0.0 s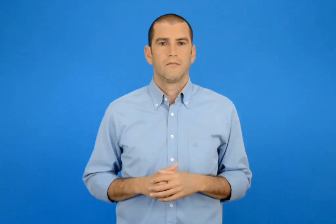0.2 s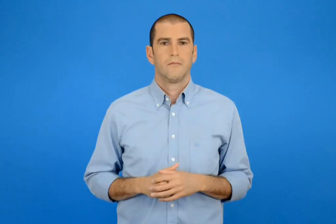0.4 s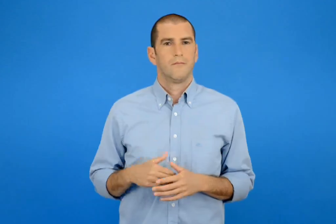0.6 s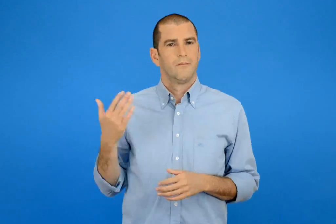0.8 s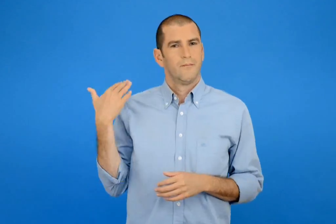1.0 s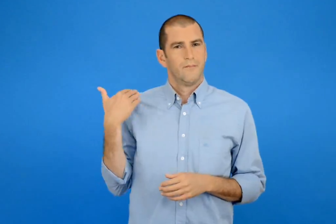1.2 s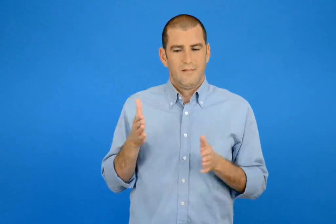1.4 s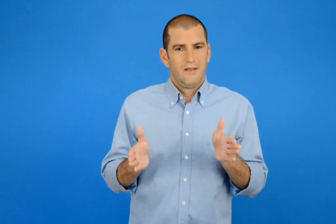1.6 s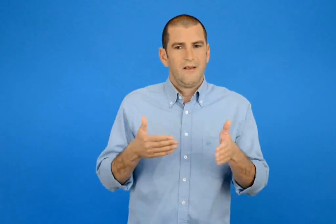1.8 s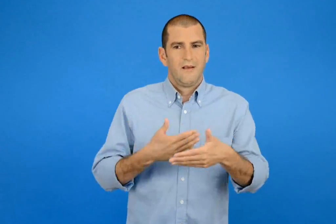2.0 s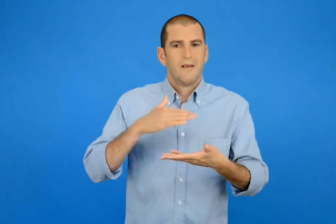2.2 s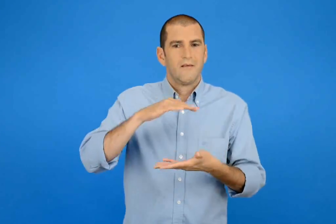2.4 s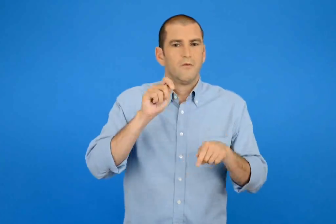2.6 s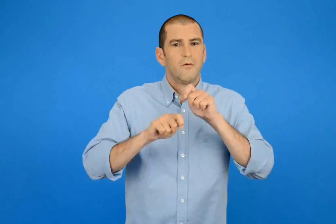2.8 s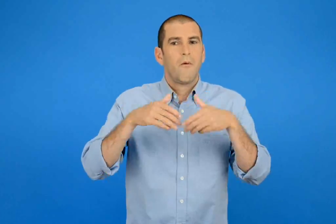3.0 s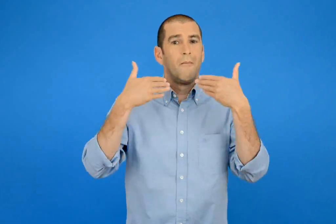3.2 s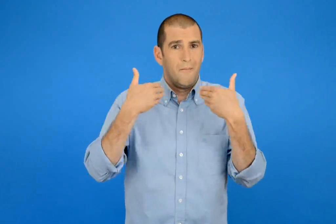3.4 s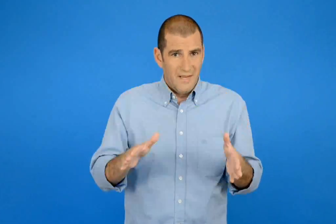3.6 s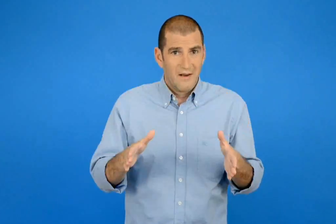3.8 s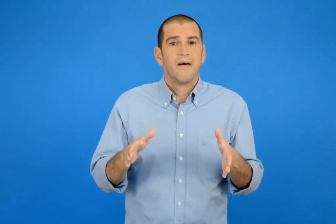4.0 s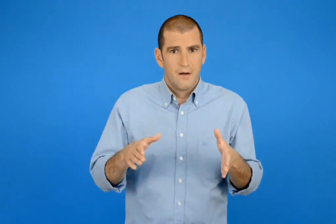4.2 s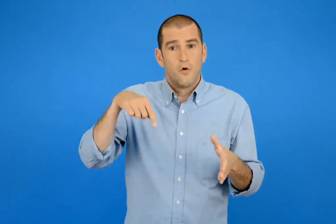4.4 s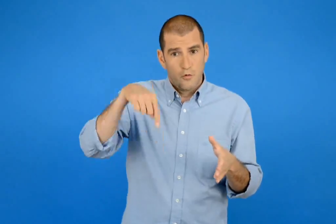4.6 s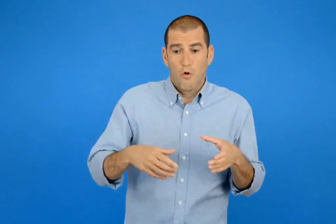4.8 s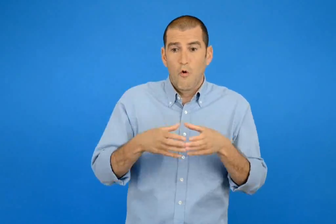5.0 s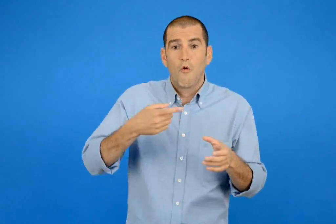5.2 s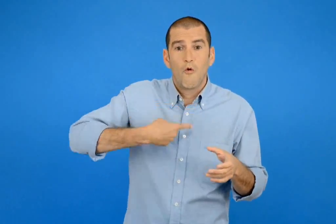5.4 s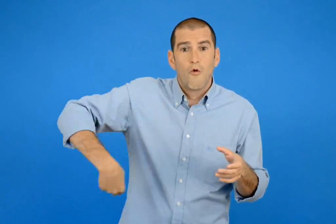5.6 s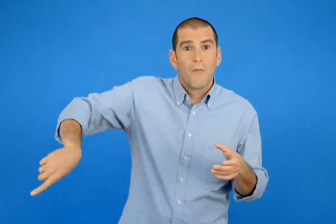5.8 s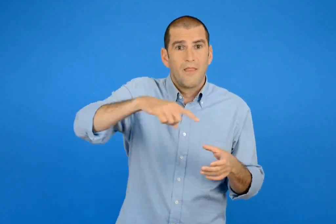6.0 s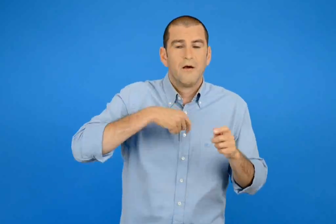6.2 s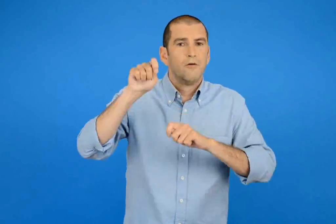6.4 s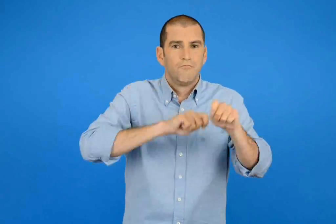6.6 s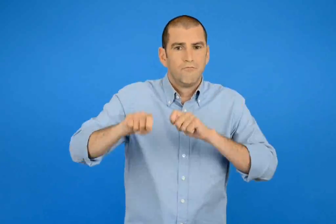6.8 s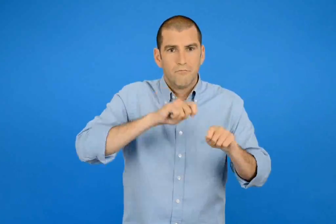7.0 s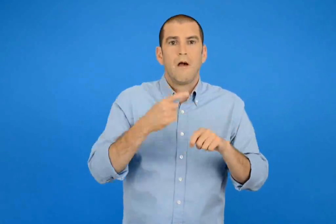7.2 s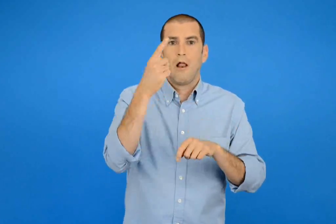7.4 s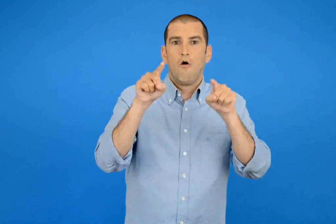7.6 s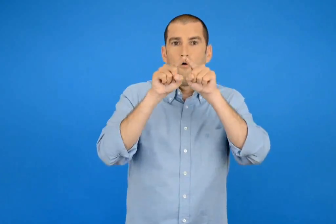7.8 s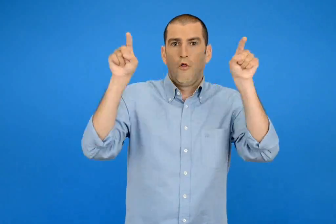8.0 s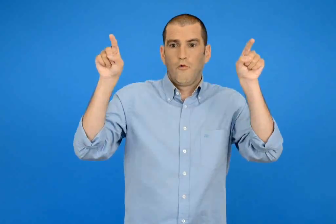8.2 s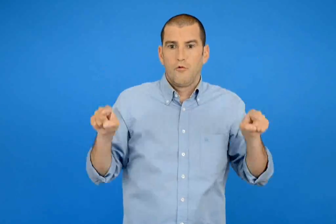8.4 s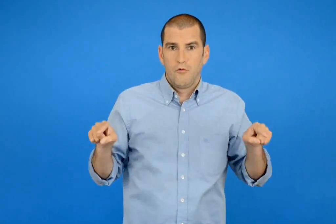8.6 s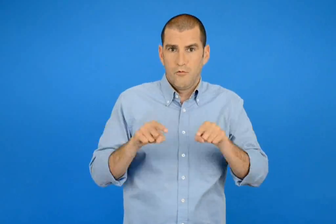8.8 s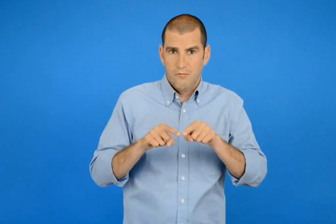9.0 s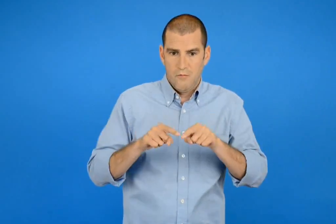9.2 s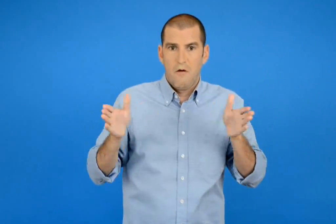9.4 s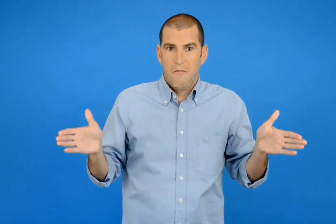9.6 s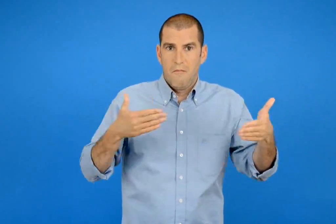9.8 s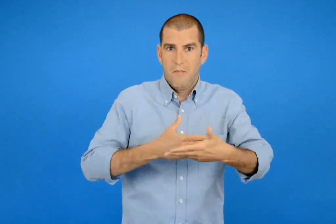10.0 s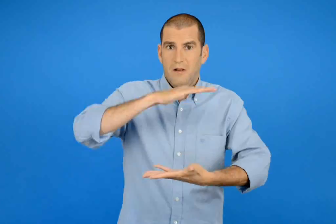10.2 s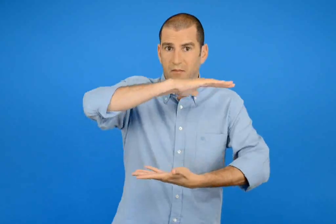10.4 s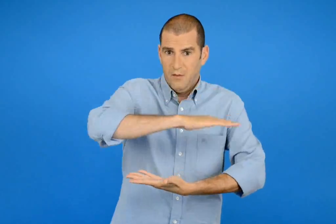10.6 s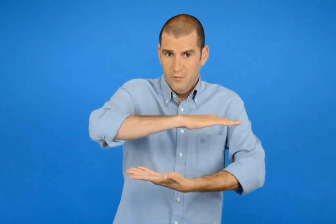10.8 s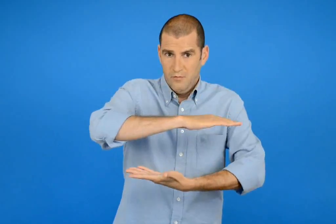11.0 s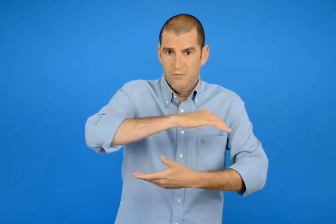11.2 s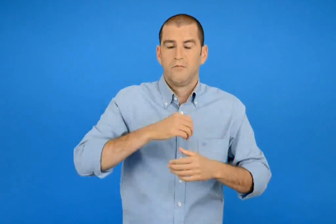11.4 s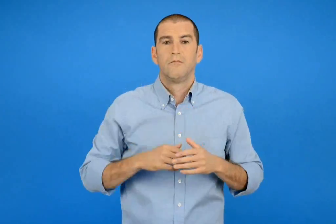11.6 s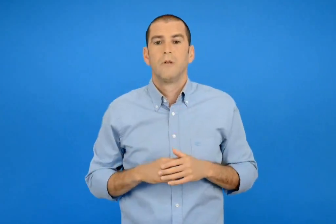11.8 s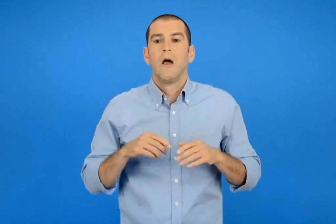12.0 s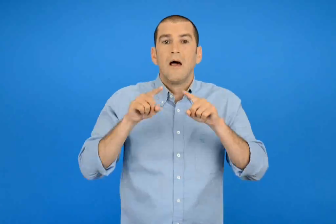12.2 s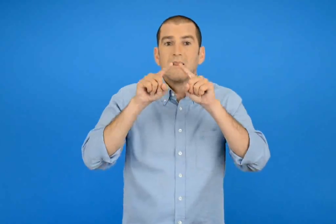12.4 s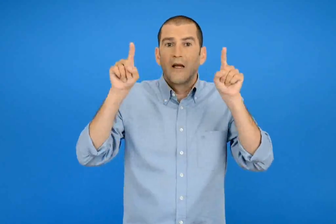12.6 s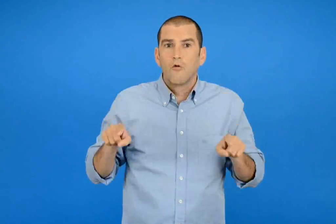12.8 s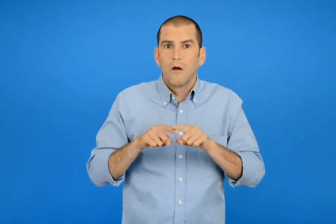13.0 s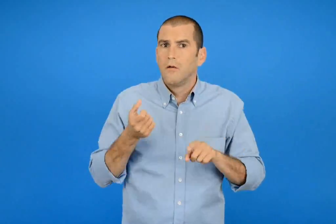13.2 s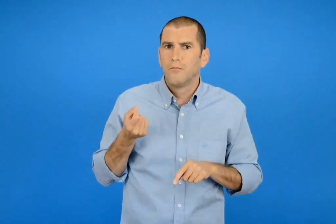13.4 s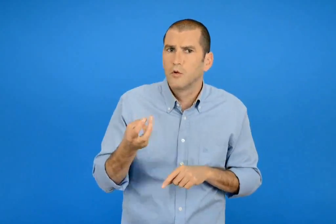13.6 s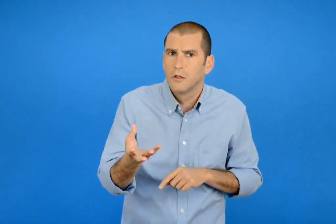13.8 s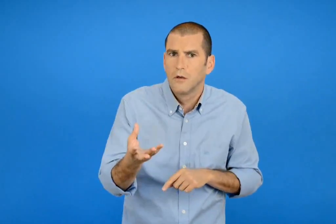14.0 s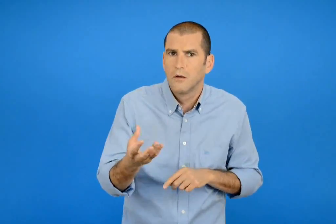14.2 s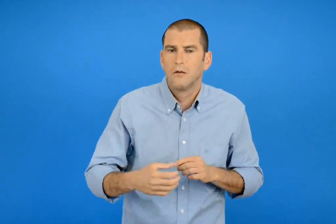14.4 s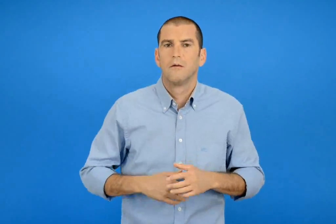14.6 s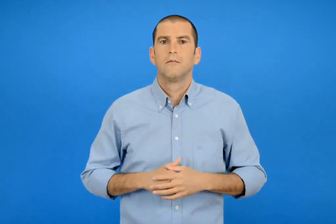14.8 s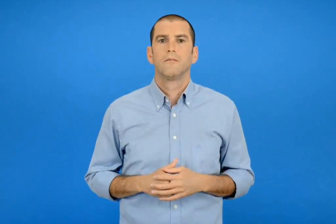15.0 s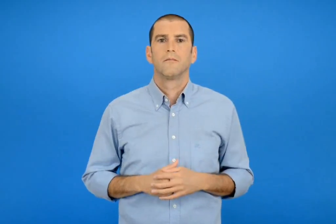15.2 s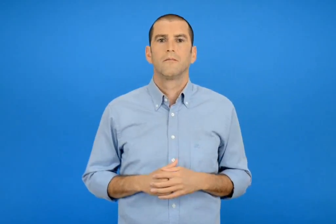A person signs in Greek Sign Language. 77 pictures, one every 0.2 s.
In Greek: φτιάχνουμε με την ομάδα μας ένα ορθογώνιο παραλληλεπίπεδο χρησιμοποιώντας τους κύβους που φτιάξαμε πόσα τετράγωνα έχει ;
